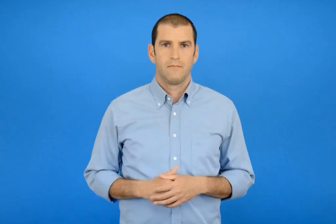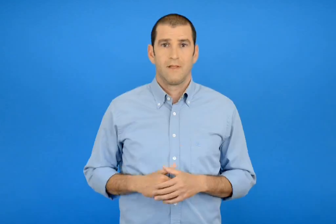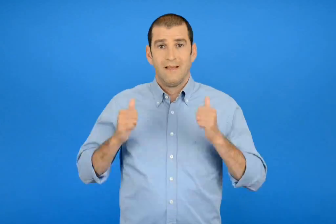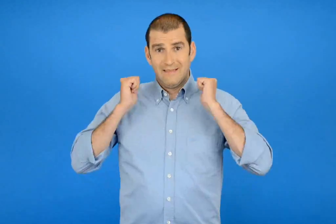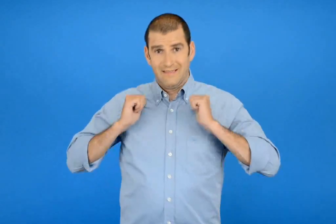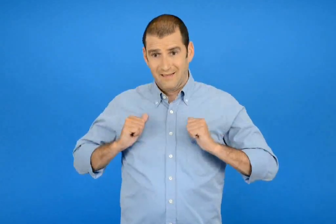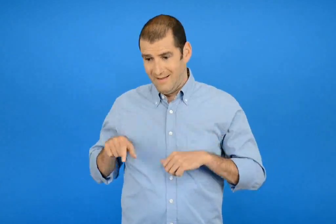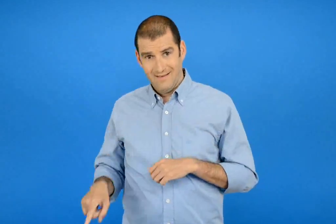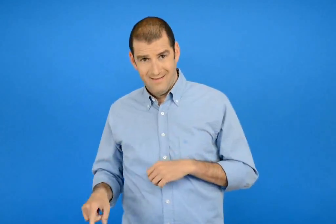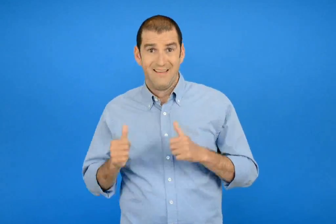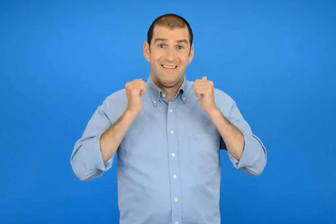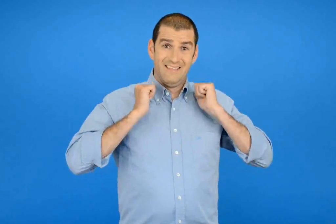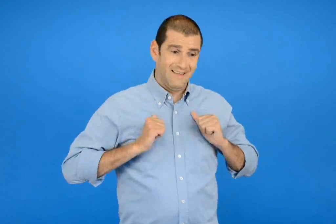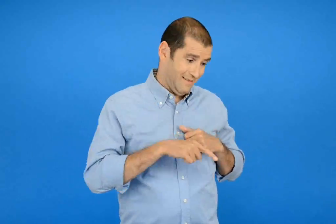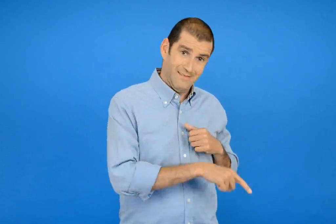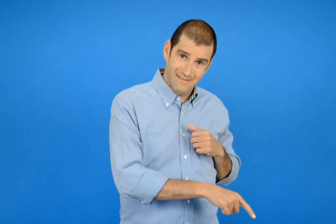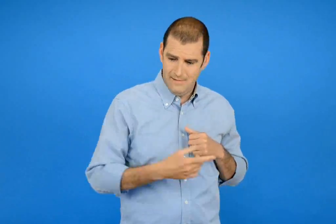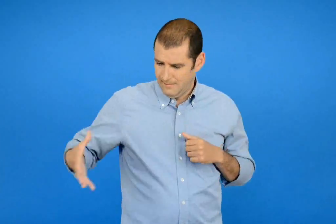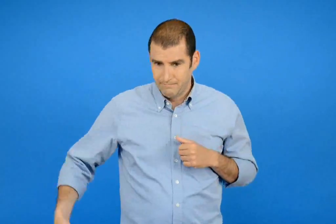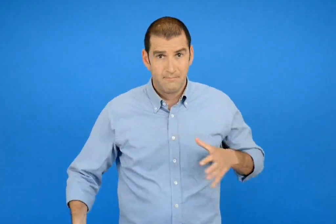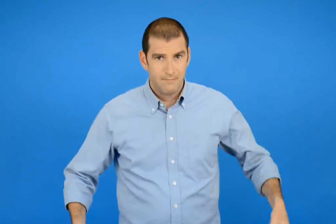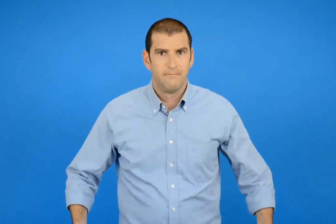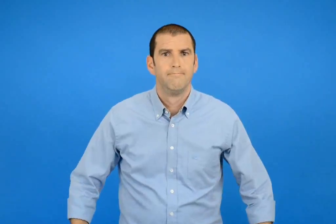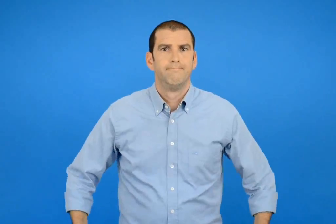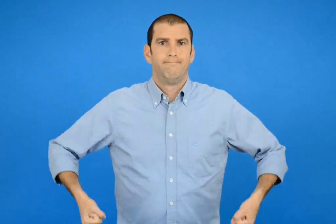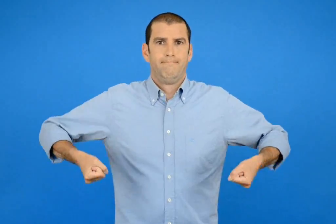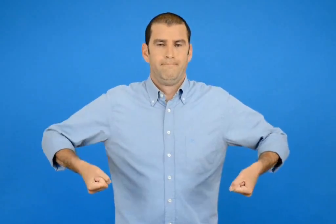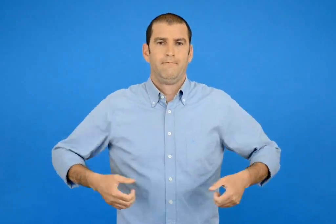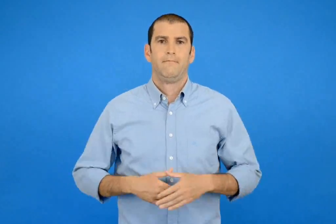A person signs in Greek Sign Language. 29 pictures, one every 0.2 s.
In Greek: σήκωσαν με το ένα χέρι τη μια και με το άλλο τη δεύτερη σακά
